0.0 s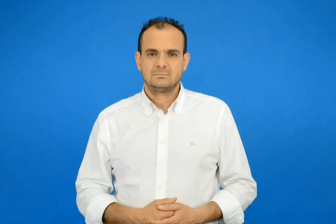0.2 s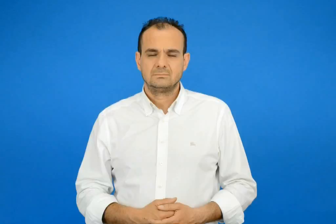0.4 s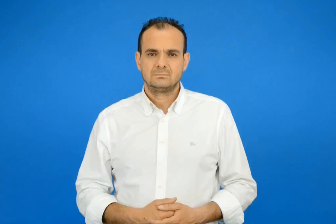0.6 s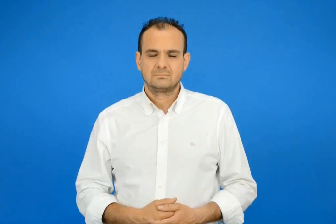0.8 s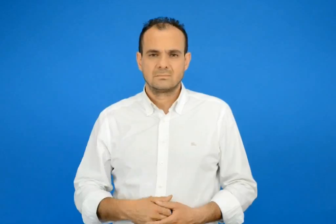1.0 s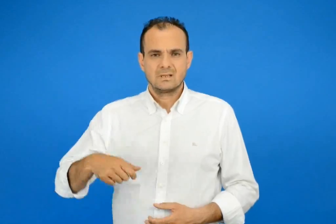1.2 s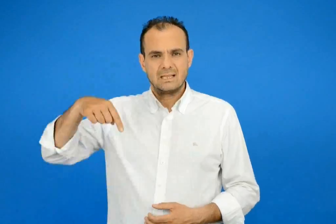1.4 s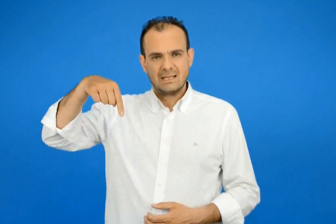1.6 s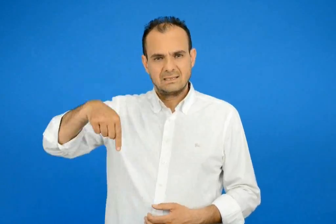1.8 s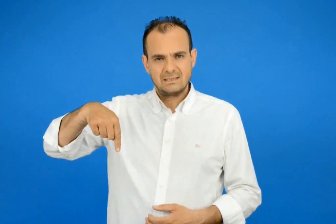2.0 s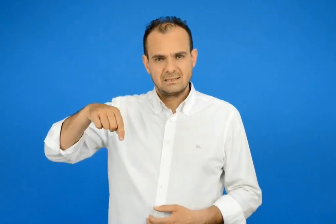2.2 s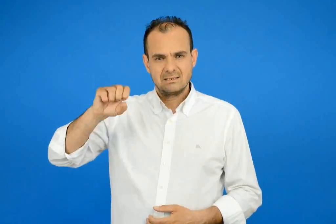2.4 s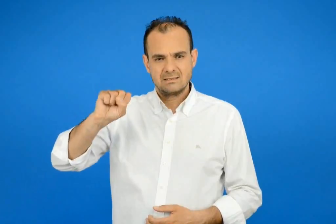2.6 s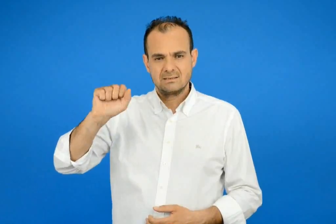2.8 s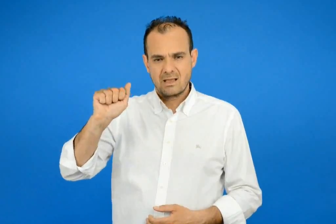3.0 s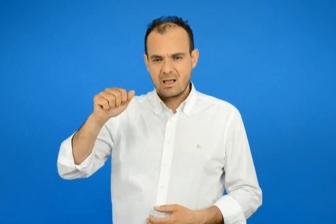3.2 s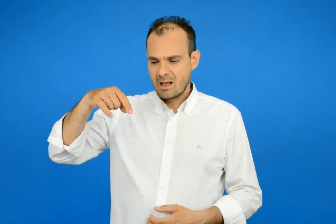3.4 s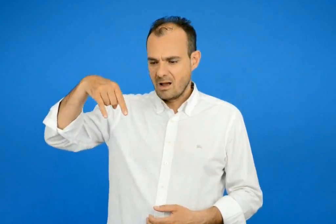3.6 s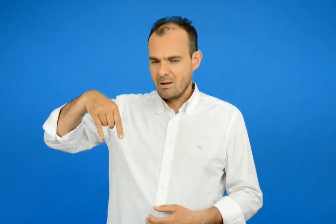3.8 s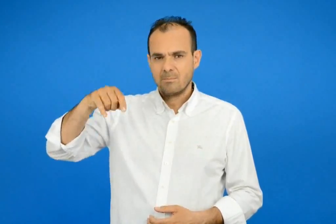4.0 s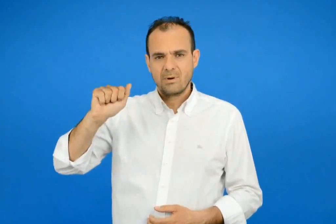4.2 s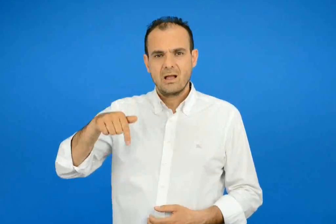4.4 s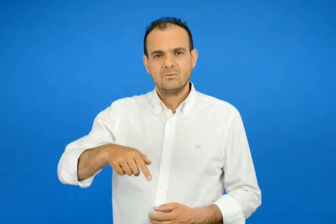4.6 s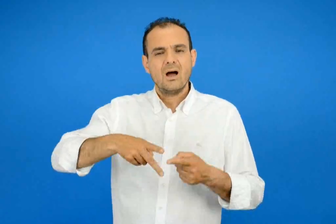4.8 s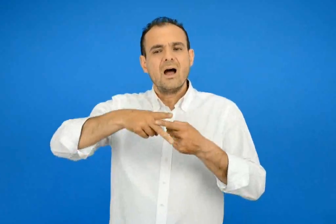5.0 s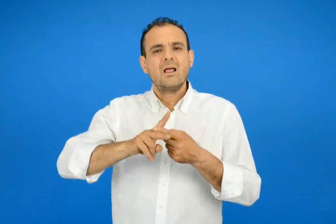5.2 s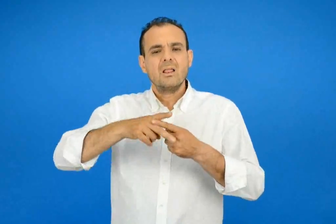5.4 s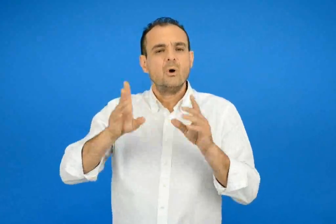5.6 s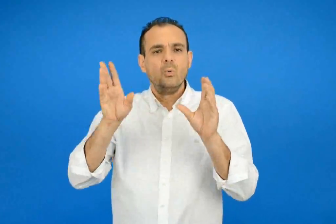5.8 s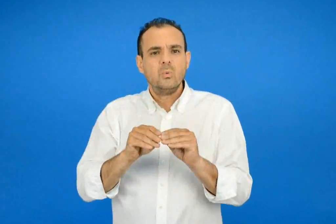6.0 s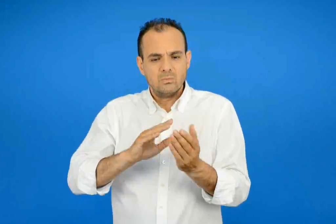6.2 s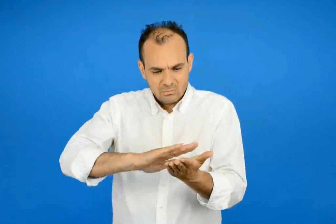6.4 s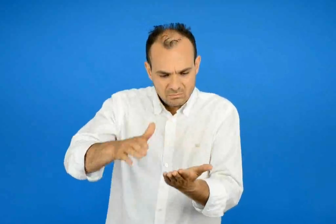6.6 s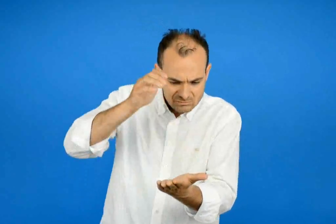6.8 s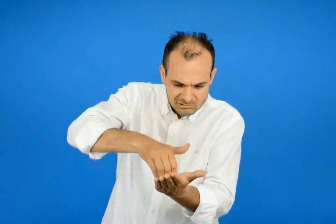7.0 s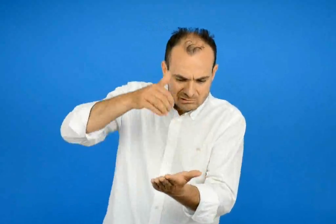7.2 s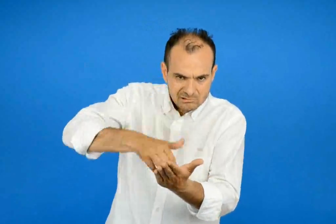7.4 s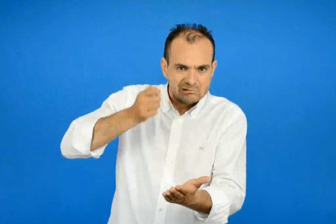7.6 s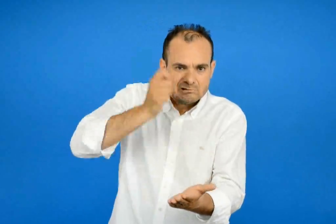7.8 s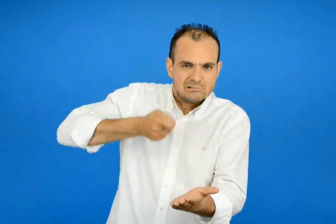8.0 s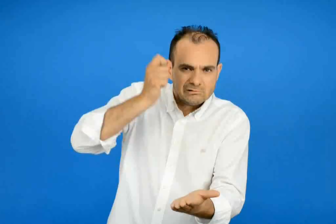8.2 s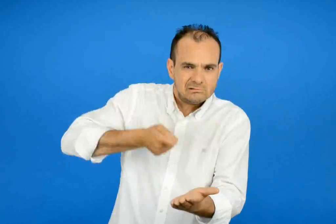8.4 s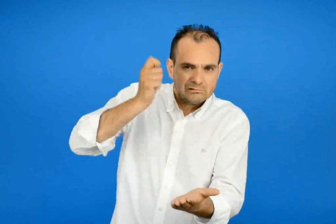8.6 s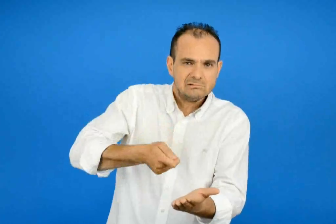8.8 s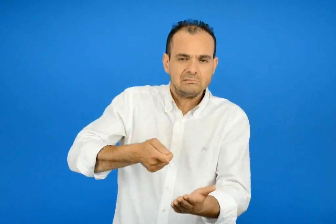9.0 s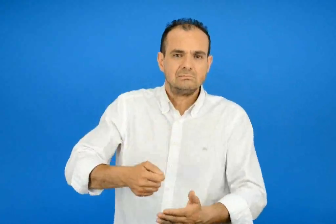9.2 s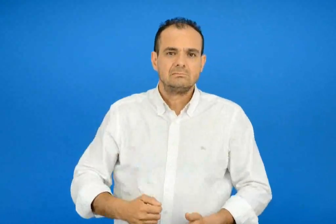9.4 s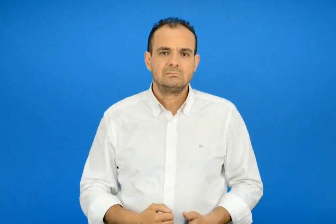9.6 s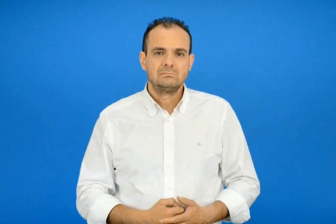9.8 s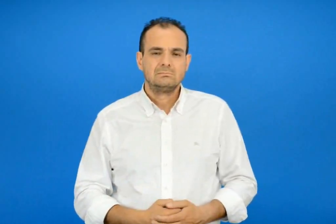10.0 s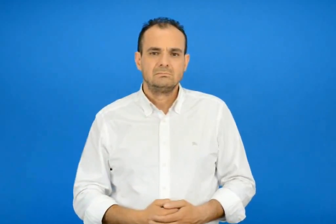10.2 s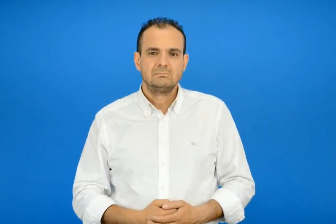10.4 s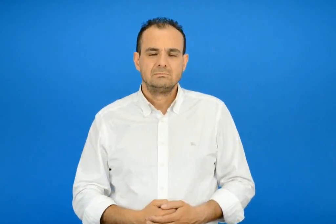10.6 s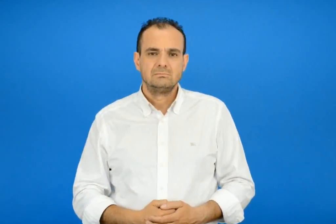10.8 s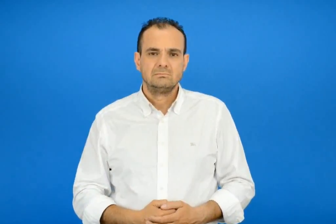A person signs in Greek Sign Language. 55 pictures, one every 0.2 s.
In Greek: τσάπα η εργαλείο για να σκάβουμε
